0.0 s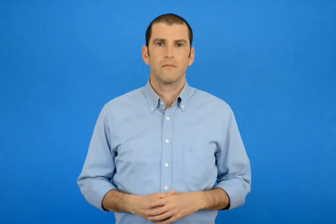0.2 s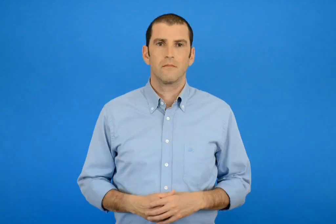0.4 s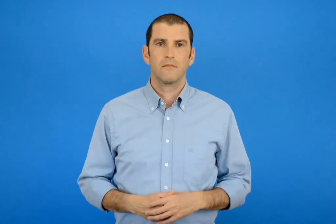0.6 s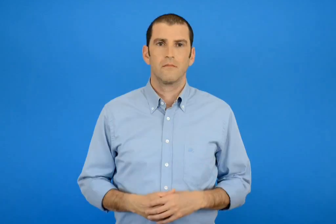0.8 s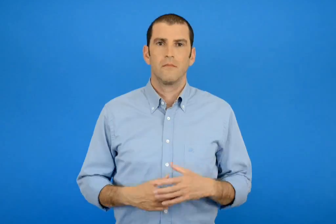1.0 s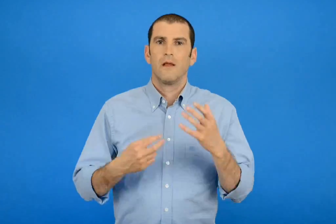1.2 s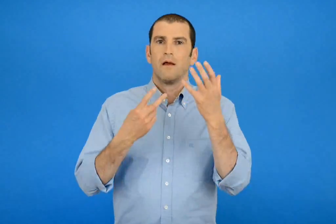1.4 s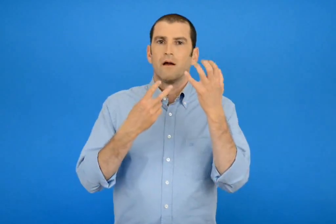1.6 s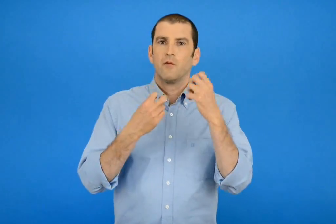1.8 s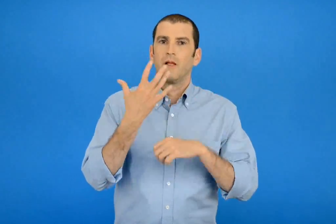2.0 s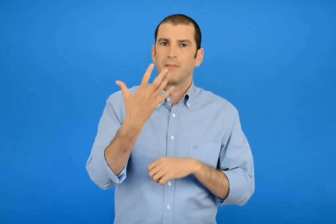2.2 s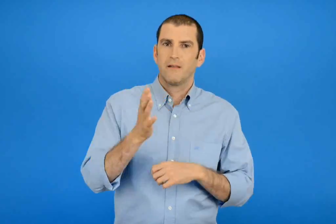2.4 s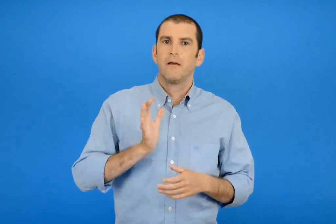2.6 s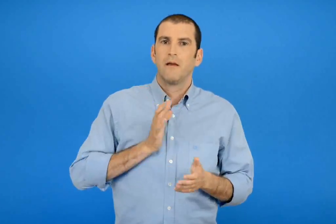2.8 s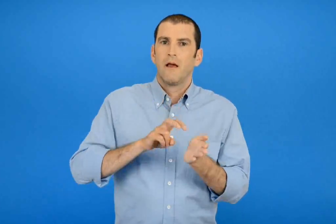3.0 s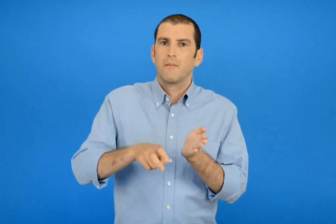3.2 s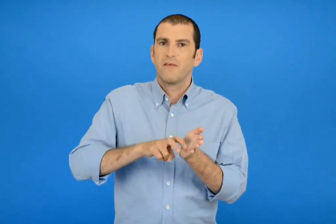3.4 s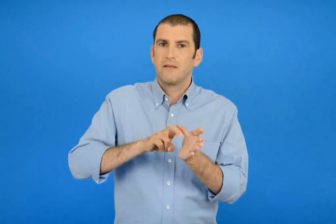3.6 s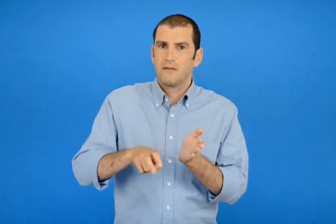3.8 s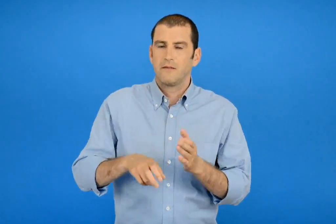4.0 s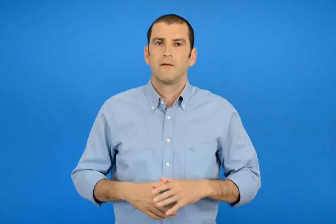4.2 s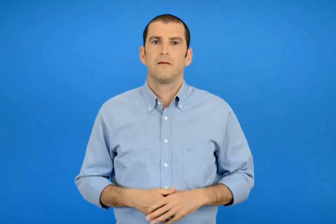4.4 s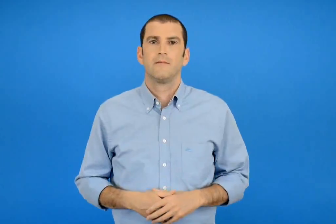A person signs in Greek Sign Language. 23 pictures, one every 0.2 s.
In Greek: 75 επιβάτες
